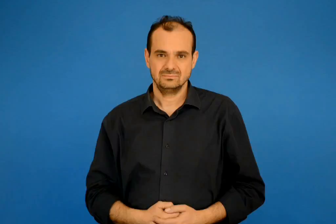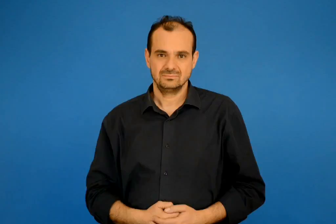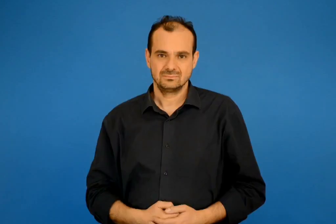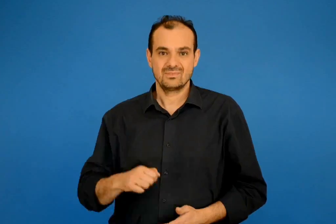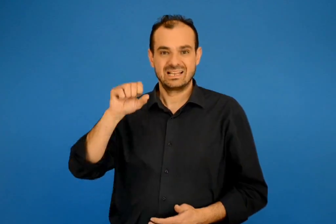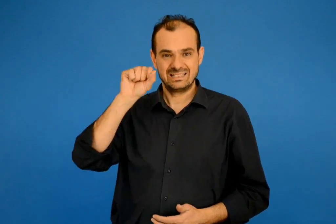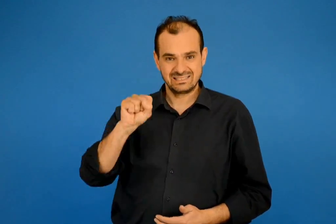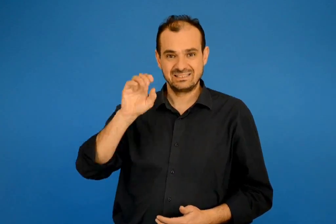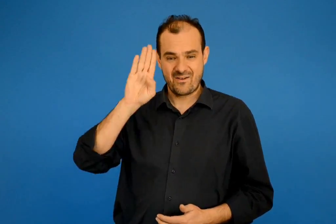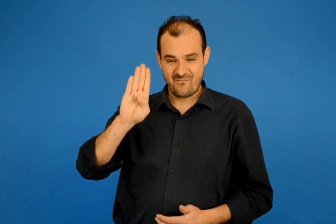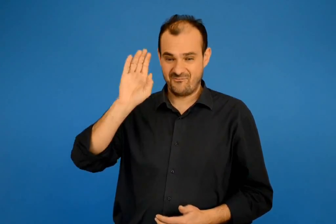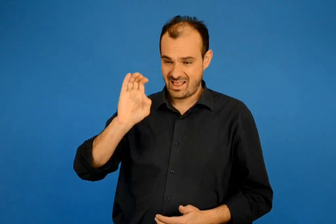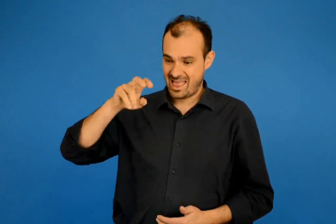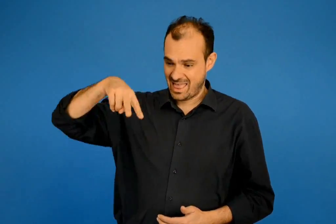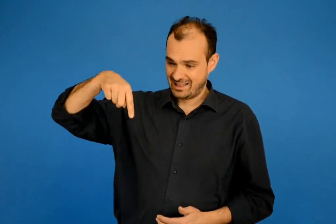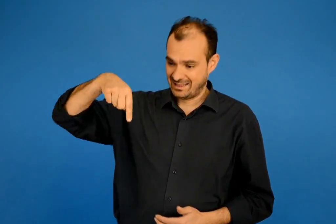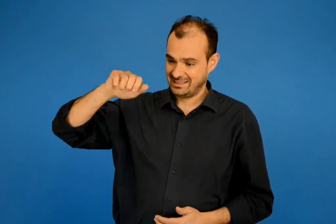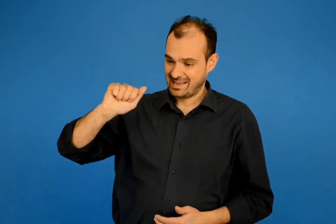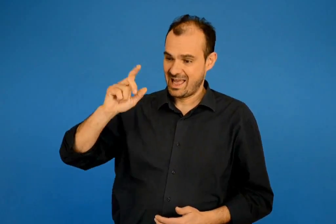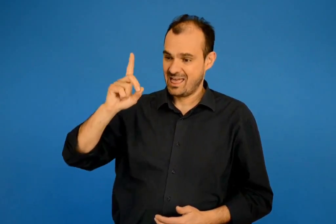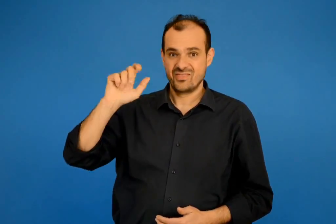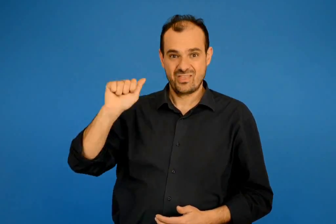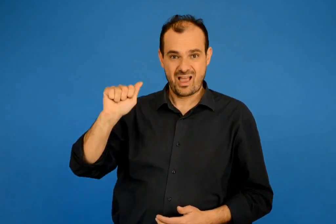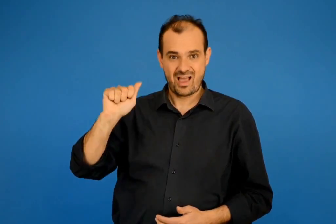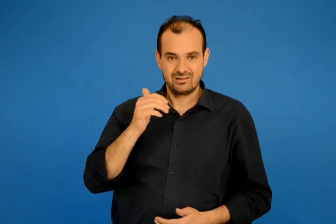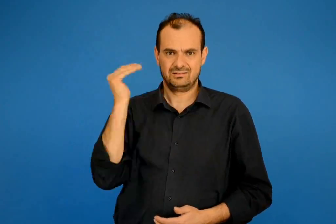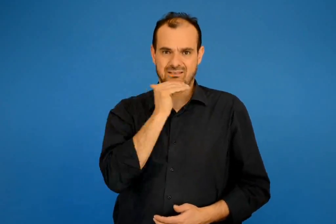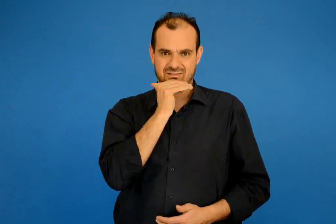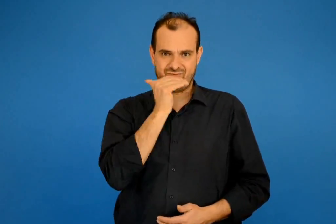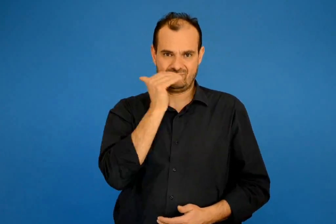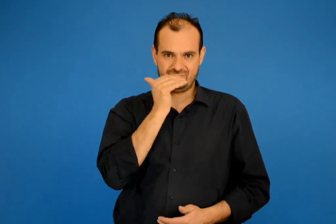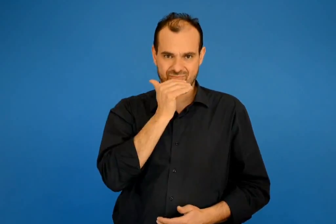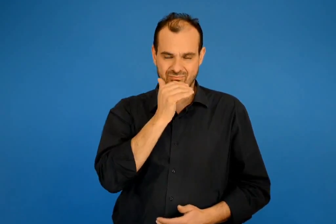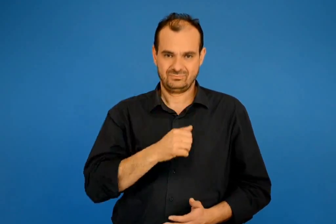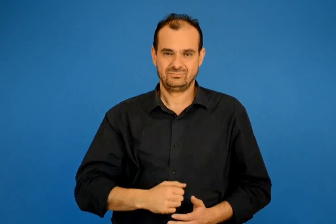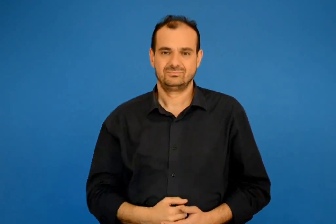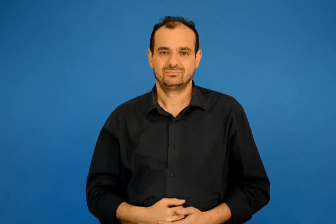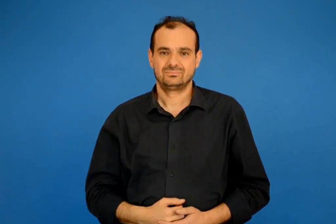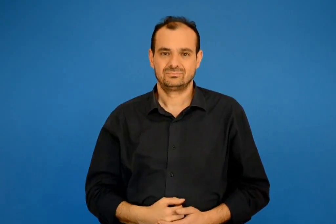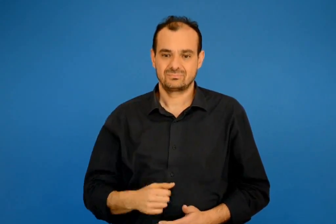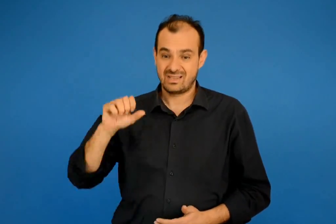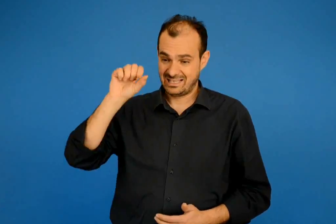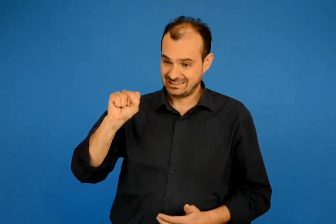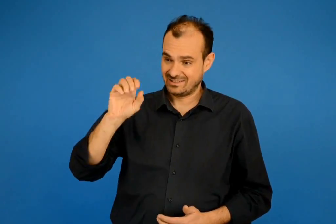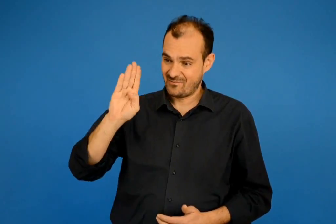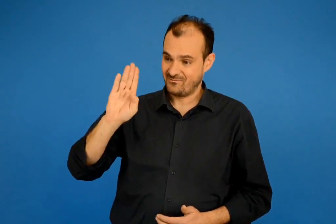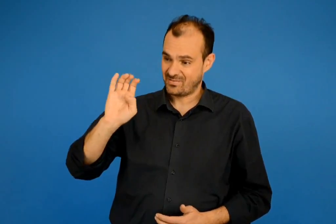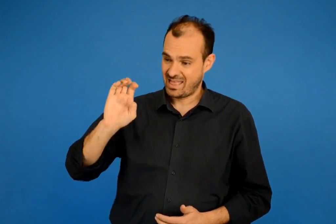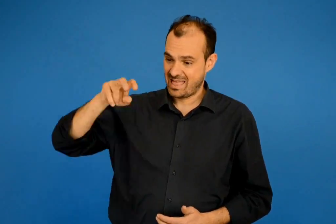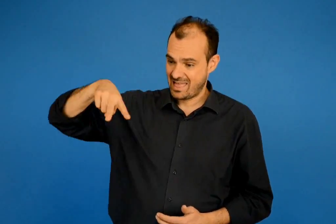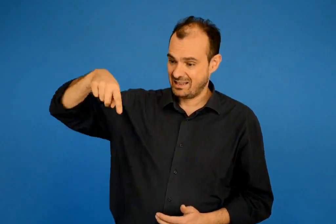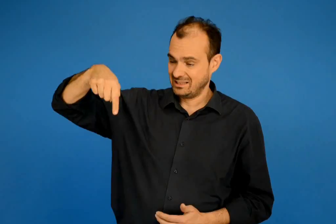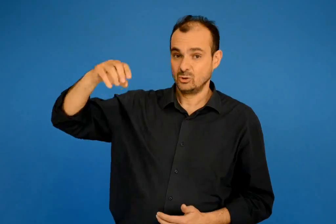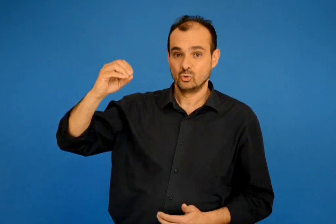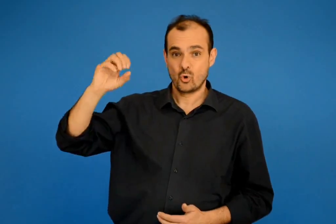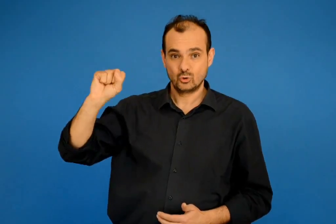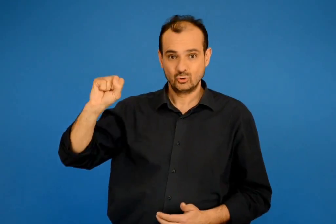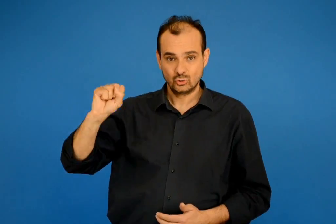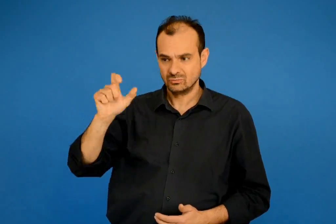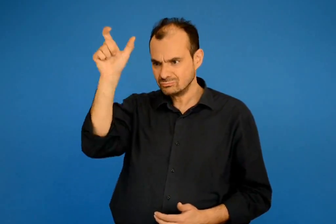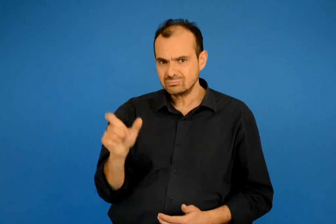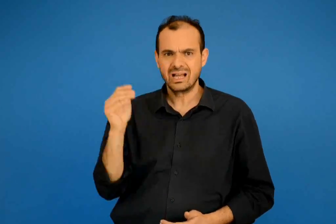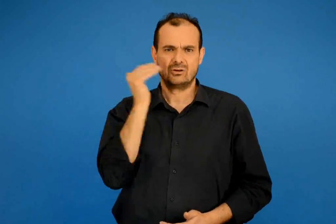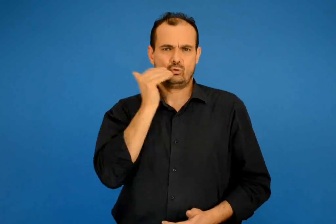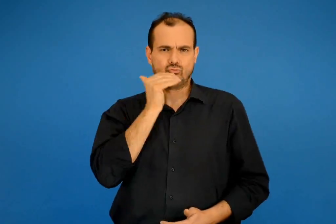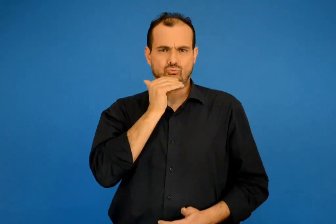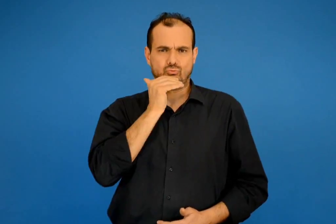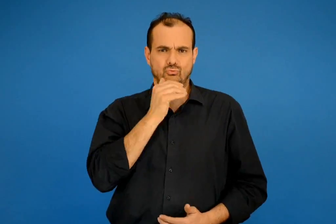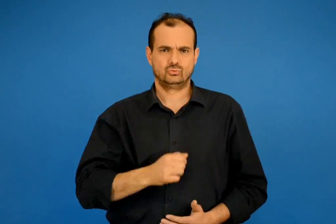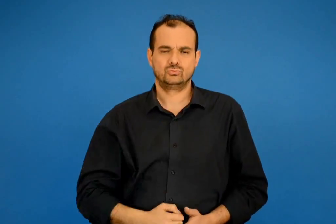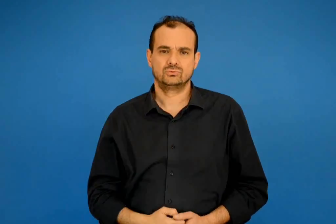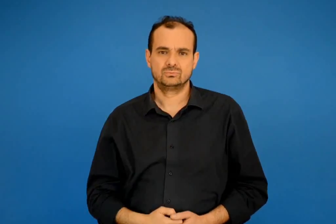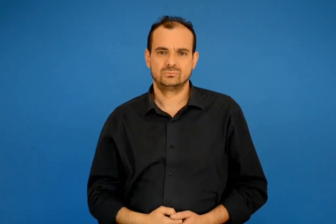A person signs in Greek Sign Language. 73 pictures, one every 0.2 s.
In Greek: σβελτάδα σβέλτος γρηγοράδα γρήγορος
